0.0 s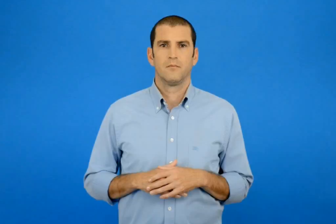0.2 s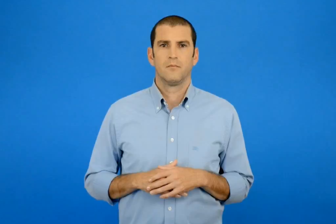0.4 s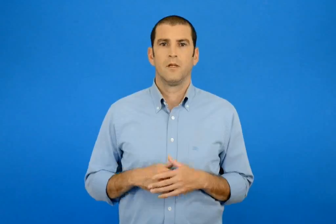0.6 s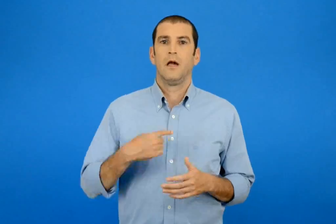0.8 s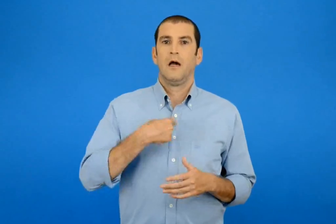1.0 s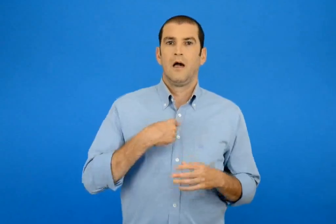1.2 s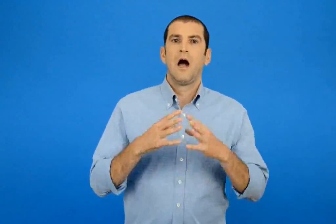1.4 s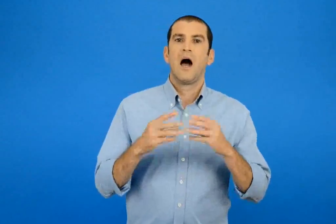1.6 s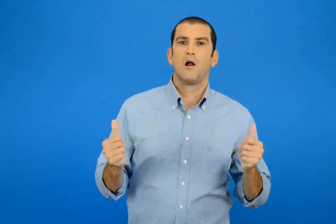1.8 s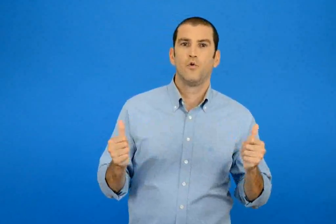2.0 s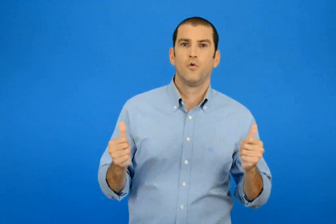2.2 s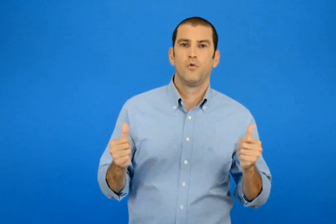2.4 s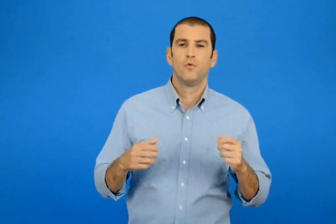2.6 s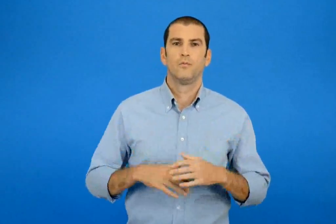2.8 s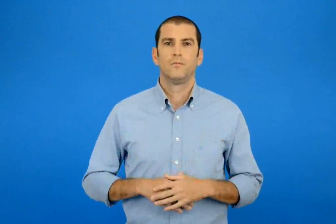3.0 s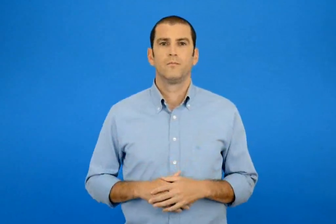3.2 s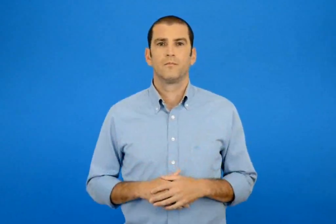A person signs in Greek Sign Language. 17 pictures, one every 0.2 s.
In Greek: χάνω
